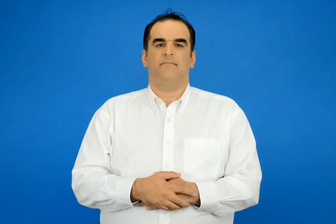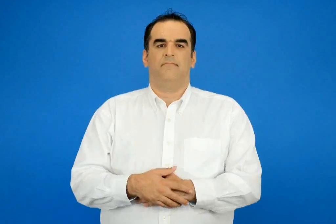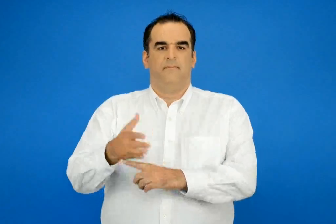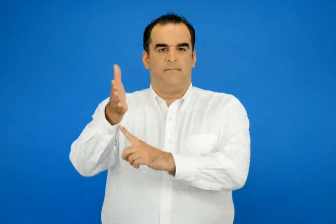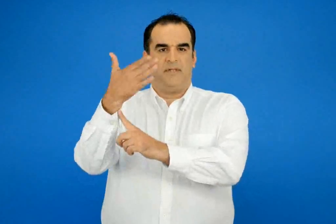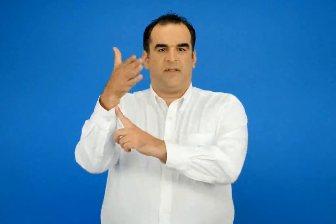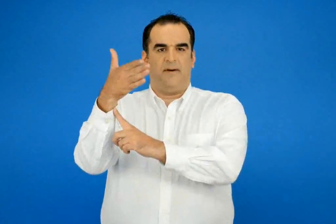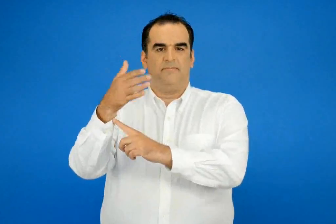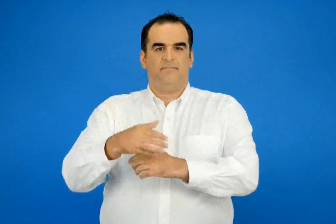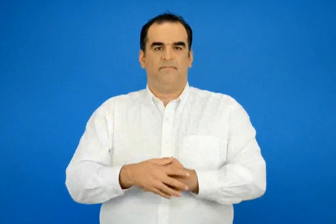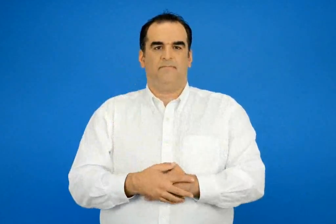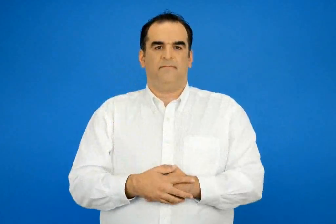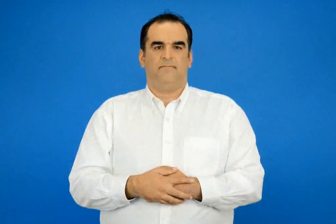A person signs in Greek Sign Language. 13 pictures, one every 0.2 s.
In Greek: πατρίδα
